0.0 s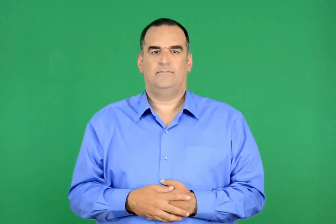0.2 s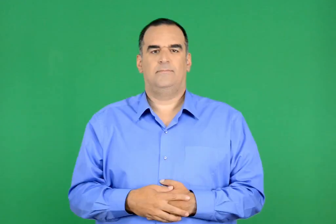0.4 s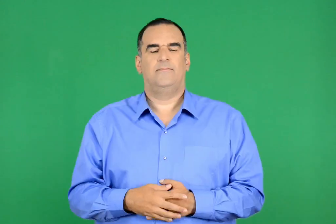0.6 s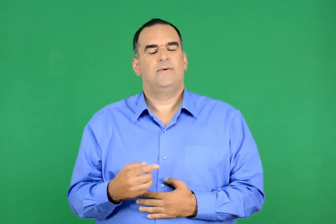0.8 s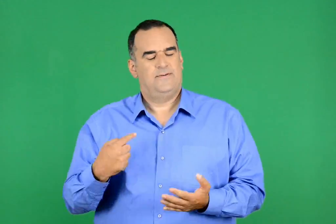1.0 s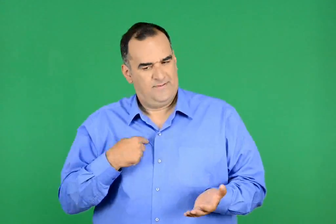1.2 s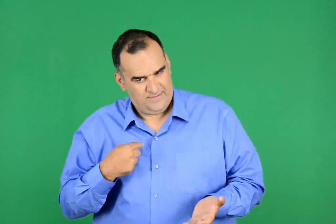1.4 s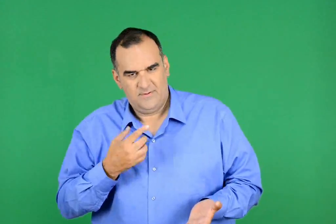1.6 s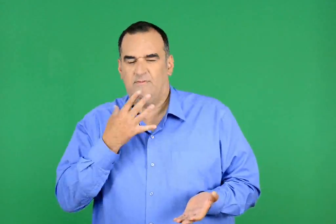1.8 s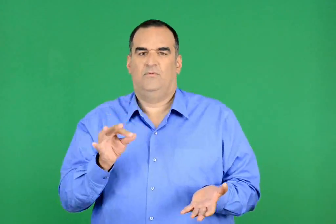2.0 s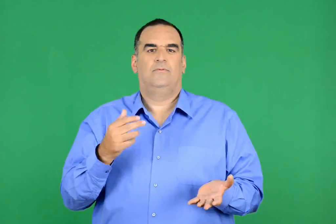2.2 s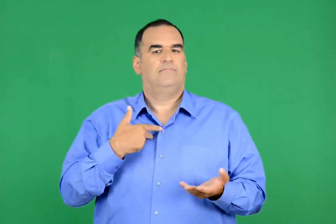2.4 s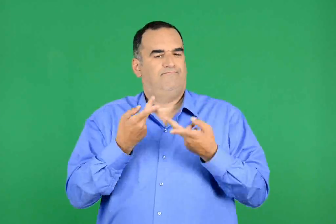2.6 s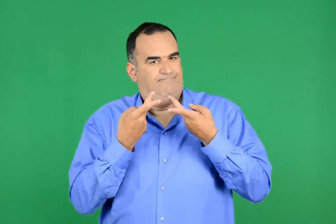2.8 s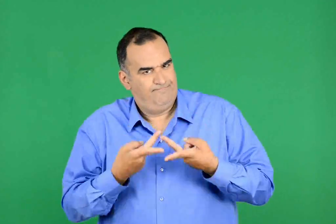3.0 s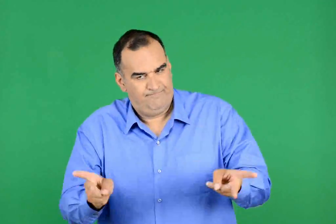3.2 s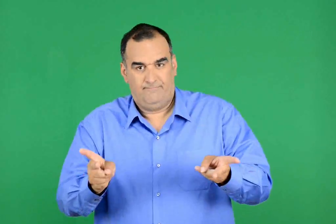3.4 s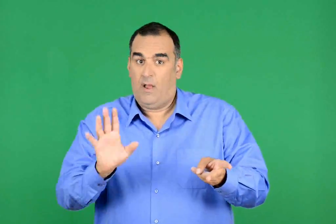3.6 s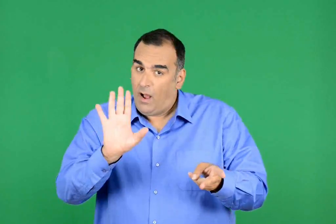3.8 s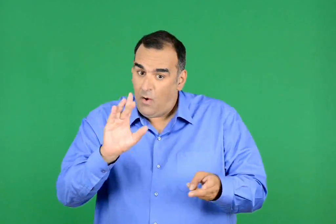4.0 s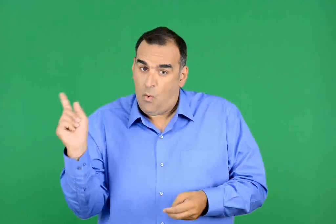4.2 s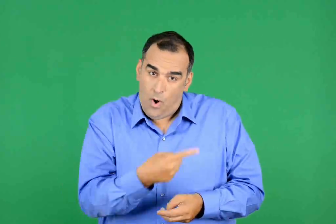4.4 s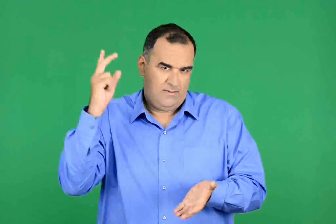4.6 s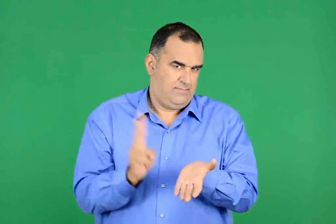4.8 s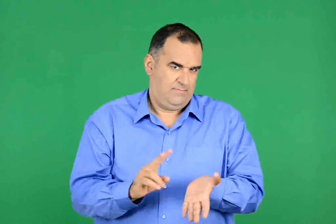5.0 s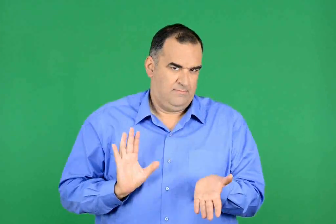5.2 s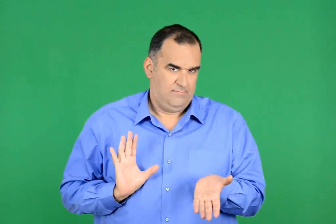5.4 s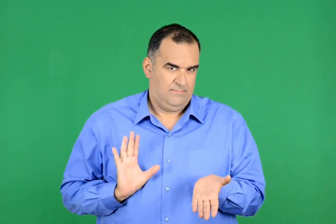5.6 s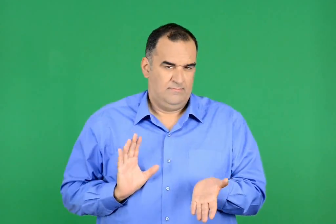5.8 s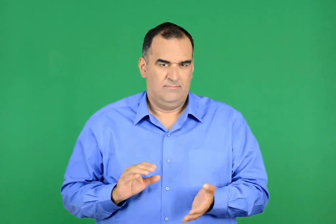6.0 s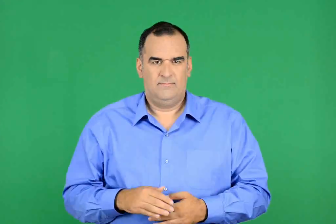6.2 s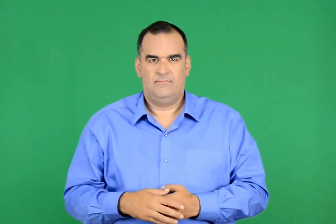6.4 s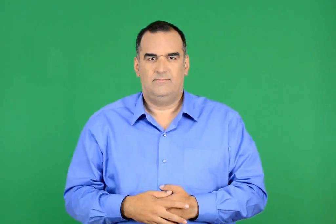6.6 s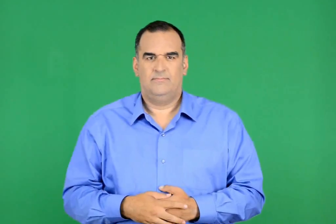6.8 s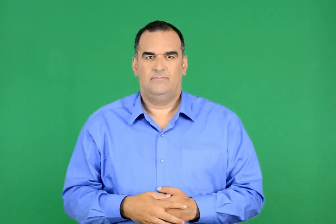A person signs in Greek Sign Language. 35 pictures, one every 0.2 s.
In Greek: για αυτό σας συγχωρώ και σας τα απαγορεύω όλα
